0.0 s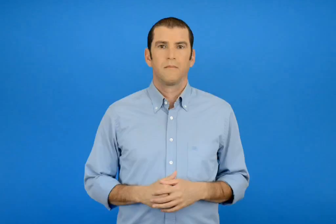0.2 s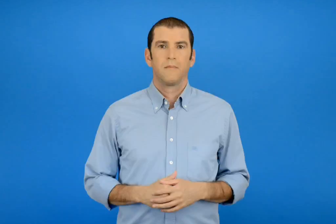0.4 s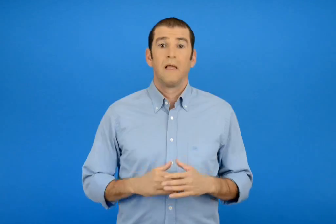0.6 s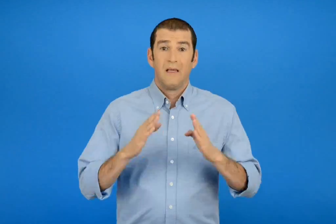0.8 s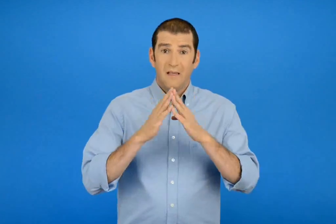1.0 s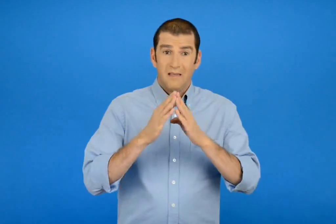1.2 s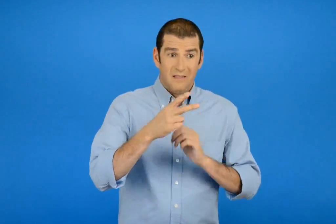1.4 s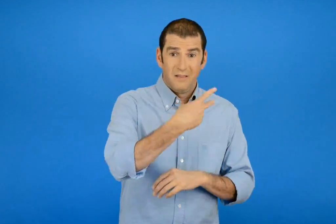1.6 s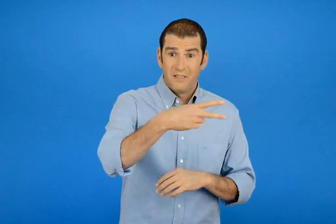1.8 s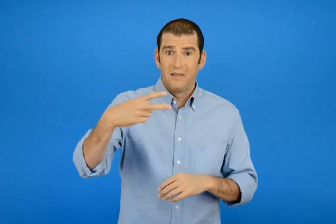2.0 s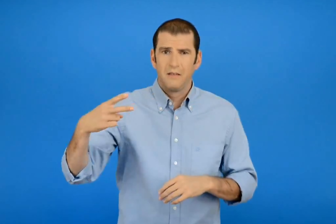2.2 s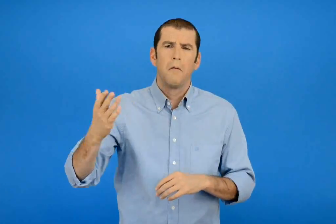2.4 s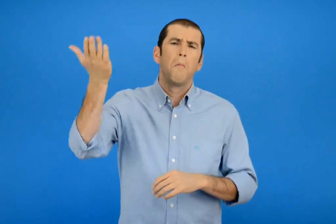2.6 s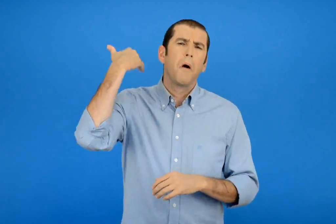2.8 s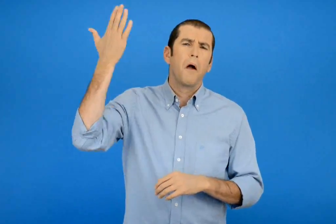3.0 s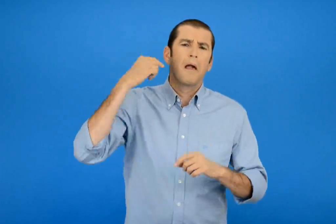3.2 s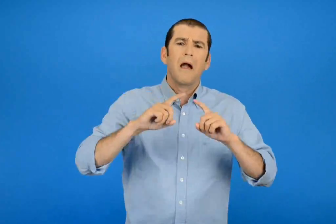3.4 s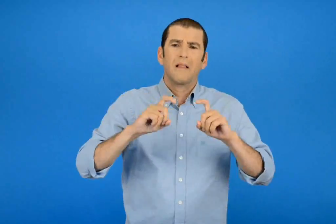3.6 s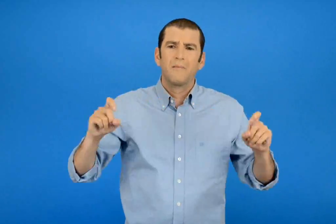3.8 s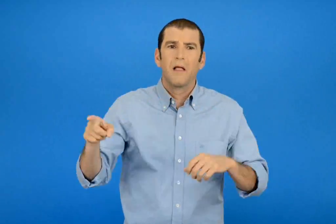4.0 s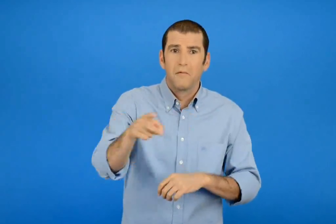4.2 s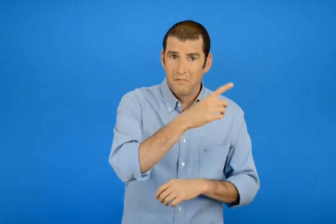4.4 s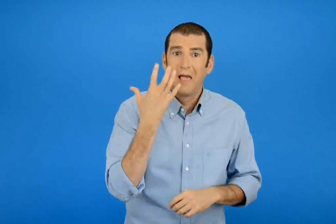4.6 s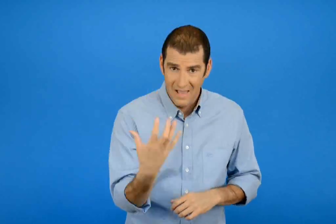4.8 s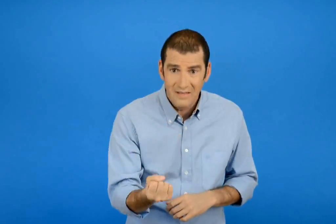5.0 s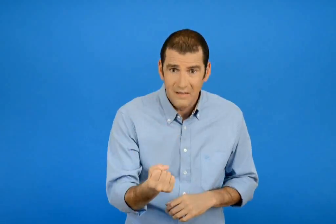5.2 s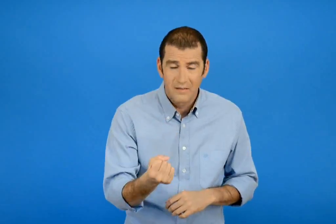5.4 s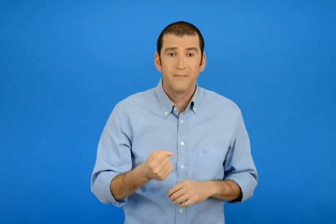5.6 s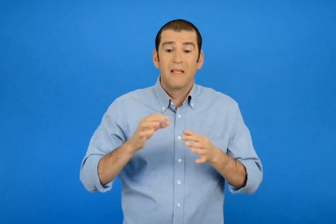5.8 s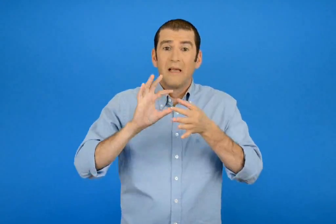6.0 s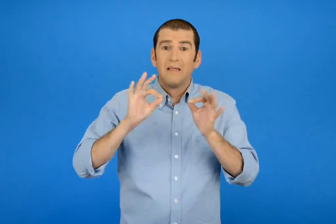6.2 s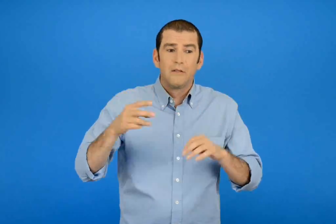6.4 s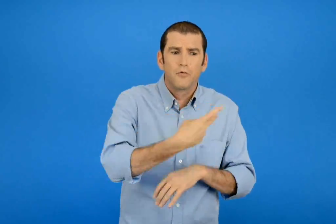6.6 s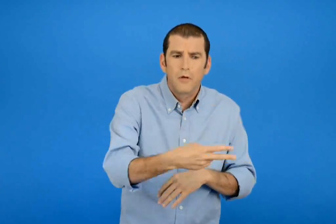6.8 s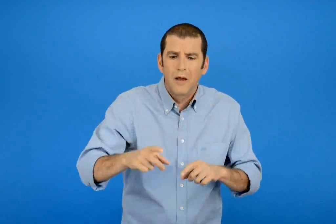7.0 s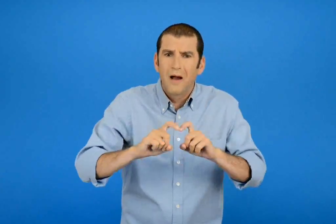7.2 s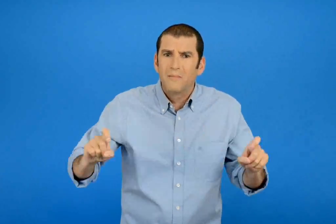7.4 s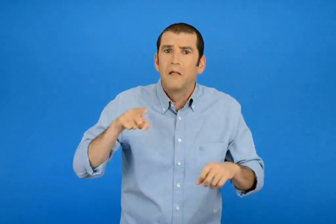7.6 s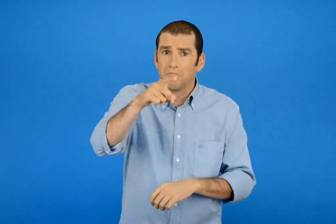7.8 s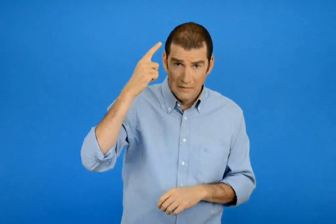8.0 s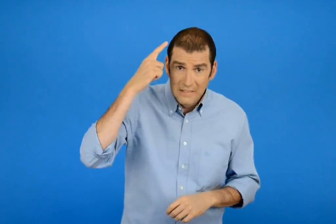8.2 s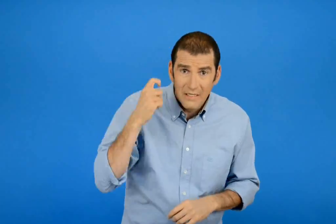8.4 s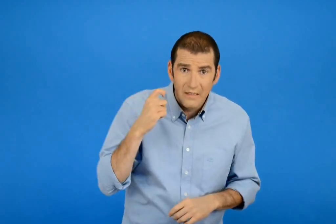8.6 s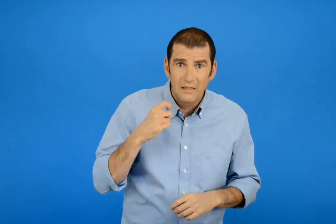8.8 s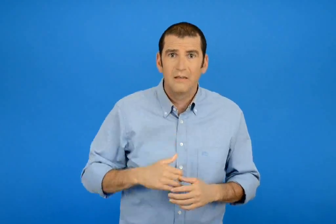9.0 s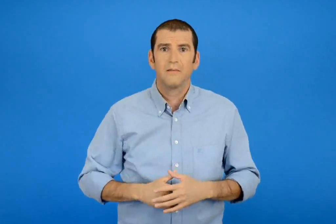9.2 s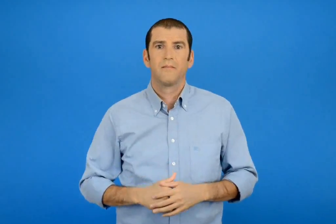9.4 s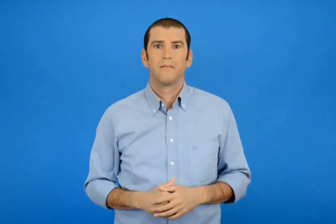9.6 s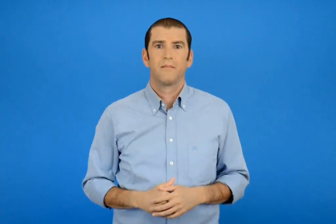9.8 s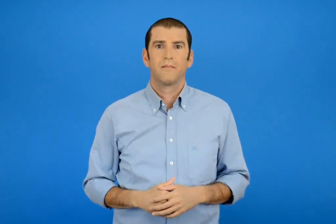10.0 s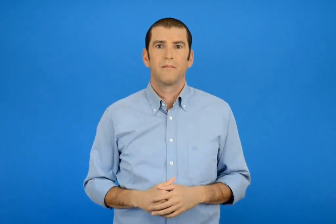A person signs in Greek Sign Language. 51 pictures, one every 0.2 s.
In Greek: εσείς έχετε παλιά αντικείμενα στο σπίτι σας ; ξέρετε την ιστορία τους ;
